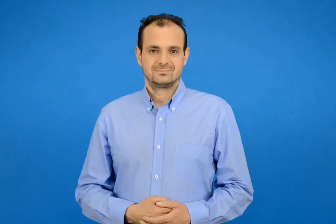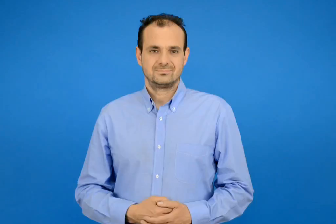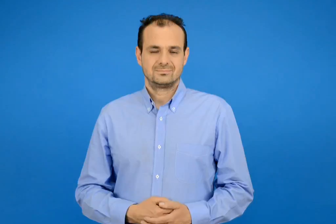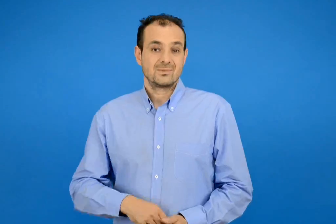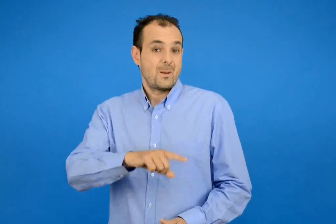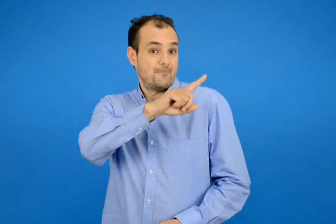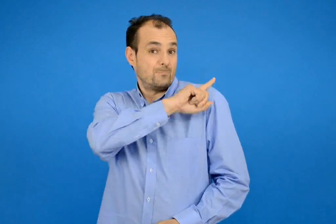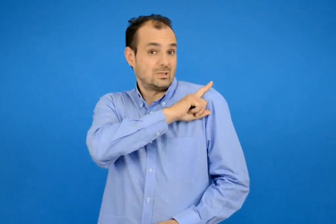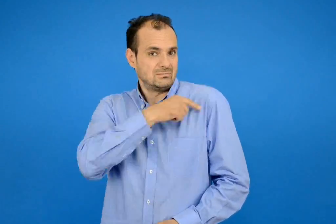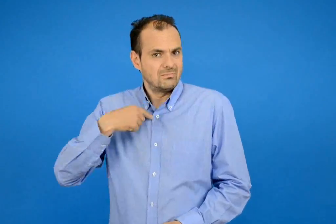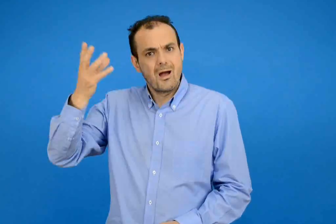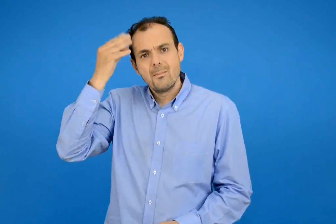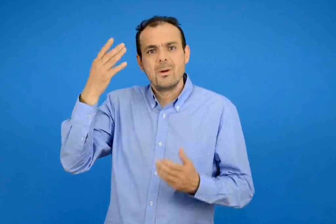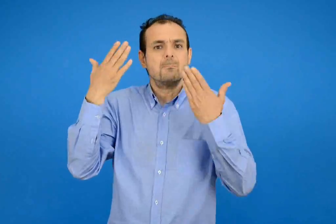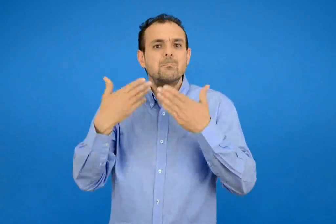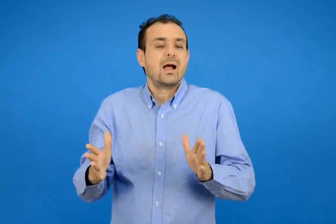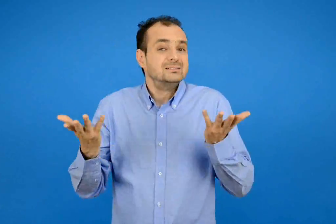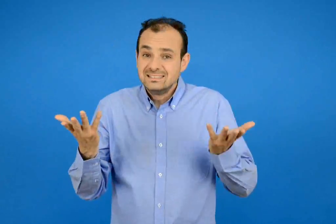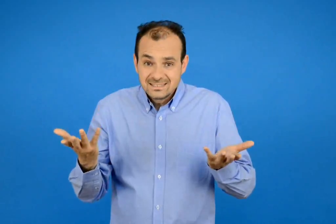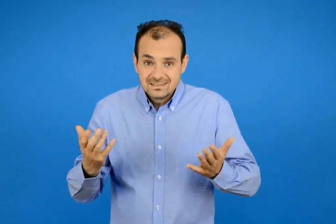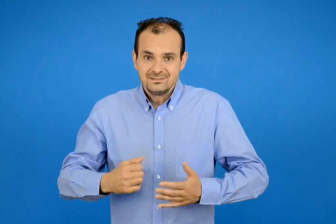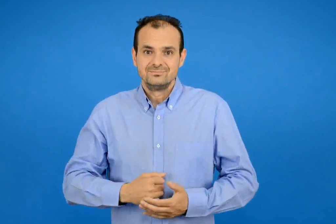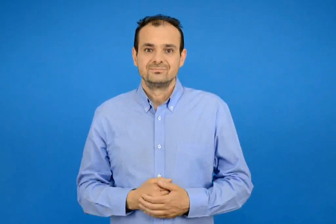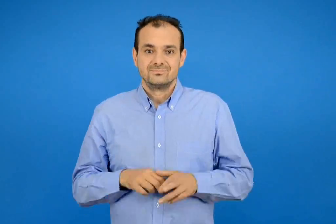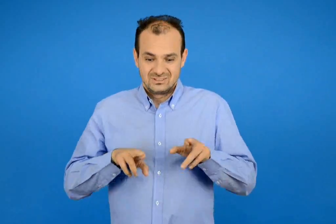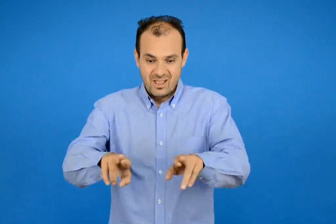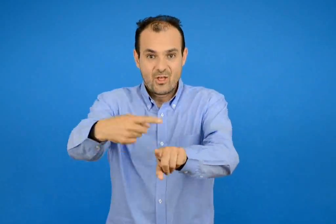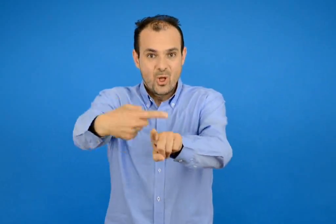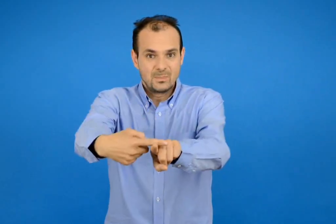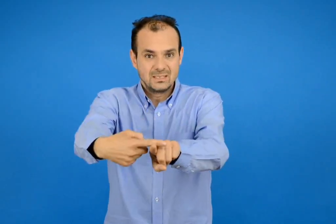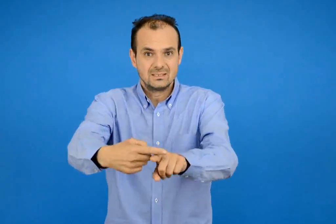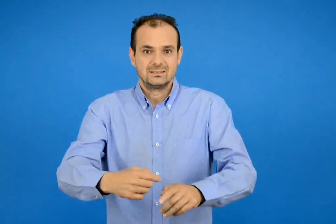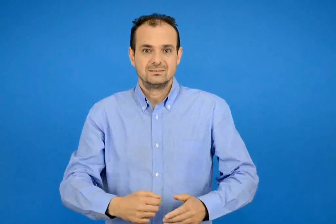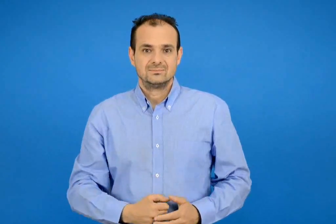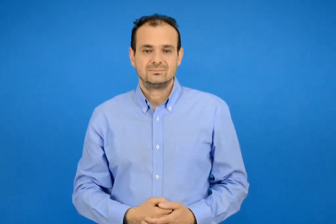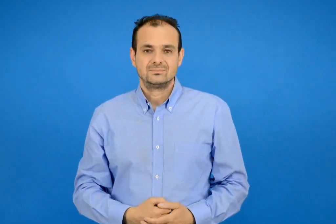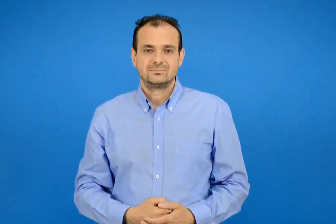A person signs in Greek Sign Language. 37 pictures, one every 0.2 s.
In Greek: τι έμαθα στην α τάξη το σταυροδρόμι
